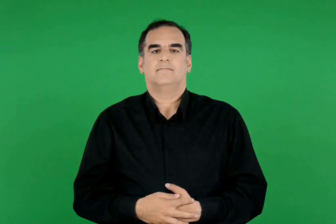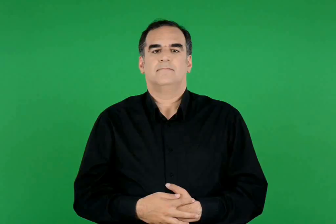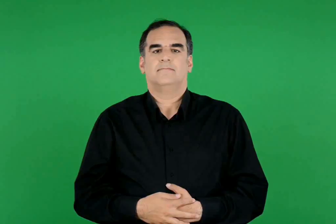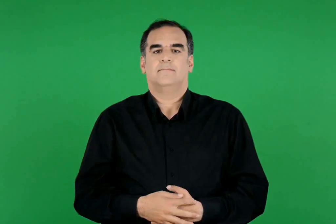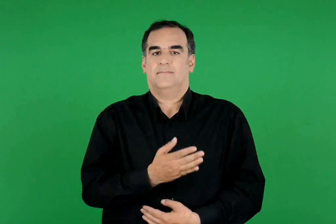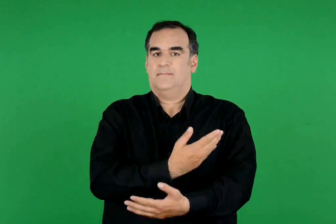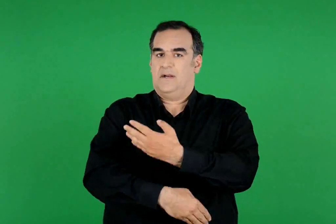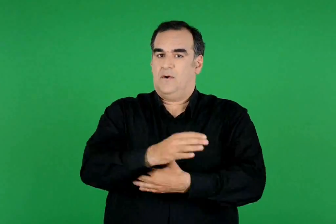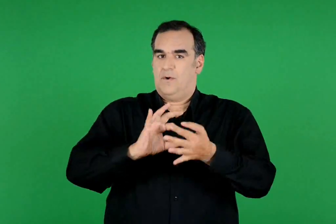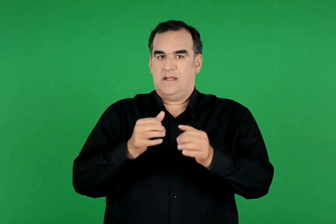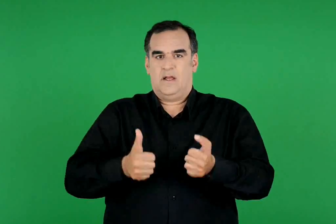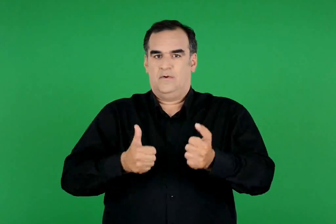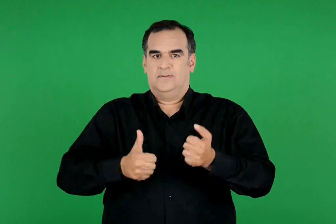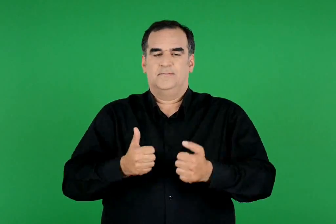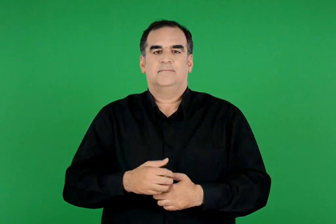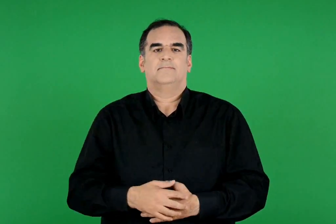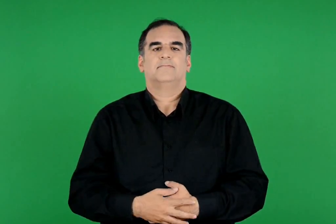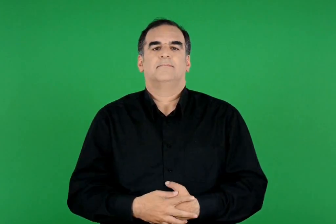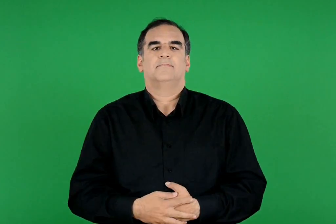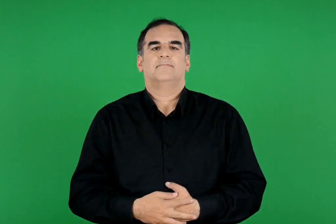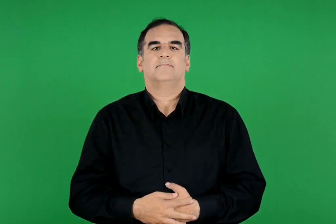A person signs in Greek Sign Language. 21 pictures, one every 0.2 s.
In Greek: παραολυμπιακοί αγώνες
